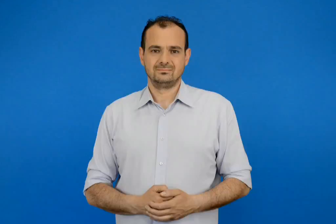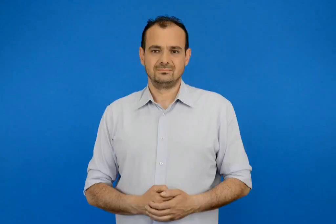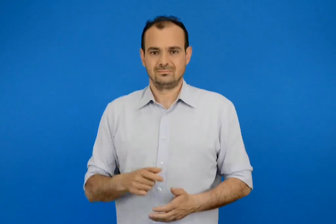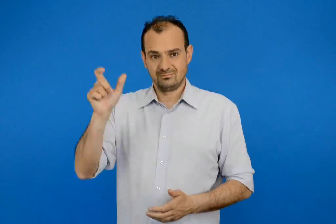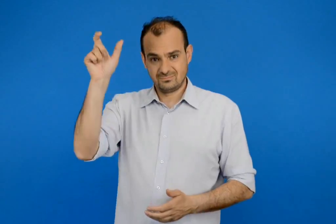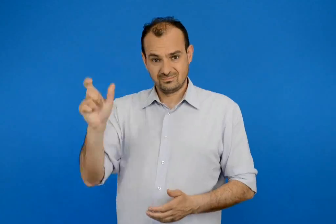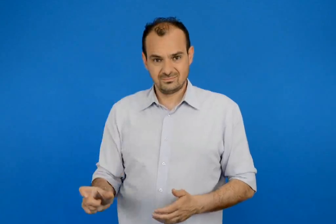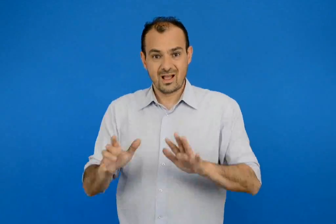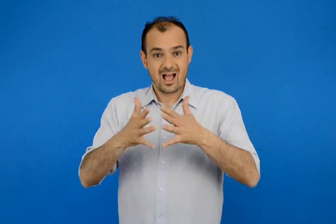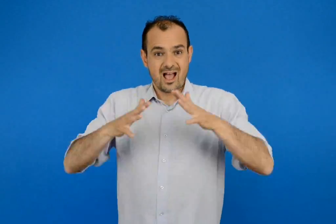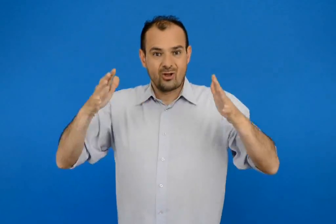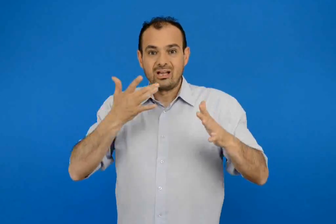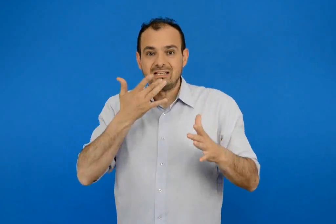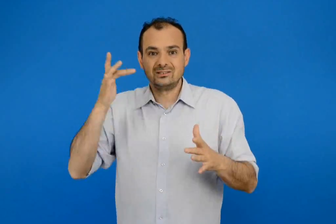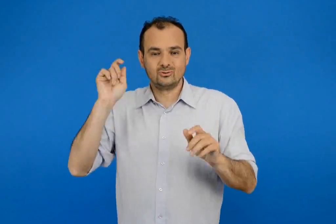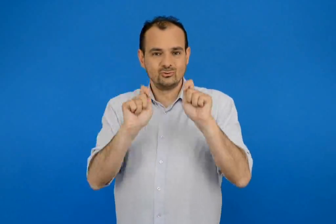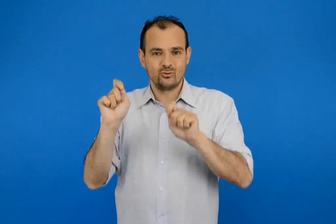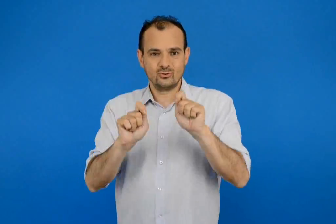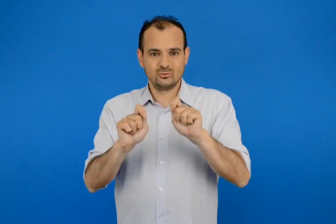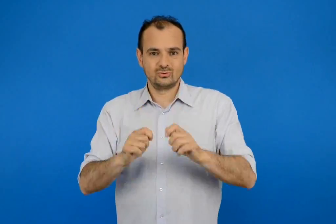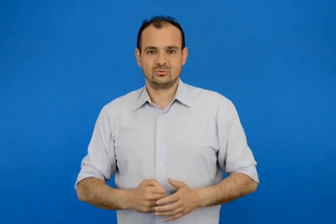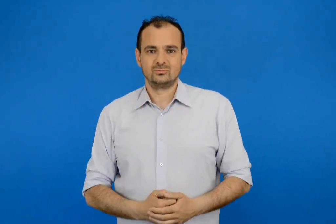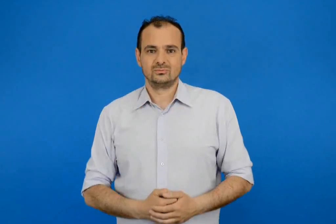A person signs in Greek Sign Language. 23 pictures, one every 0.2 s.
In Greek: αργυροχρυσοχόος
